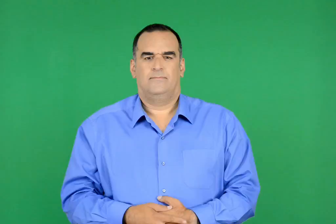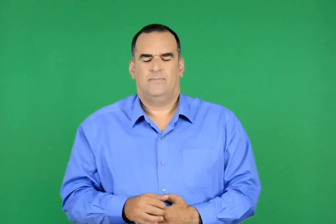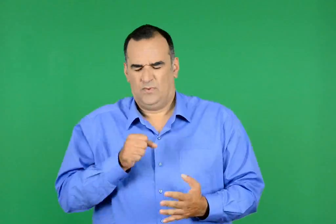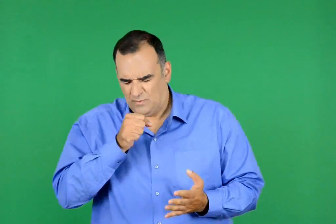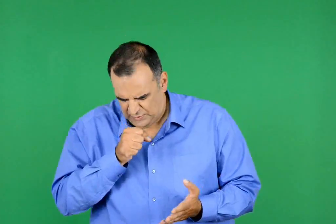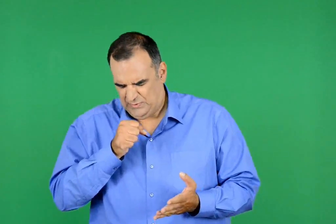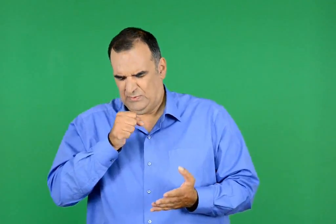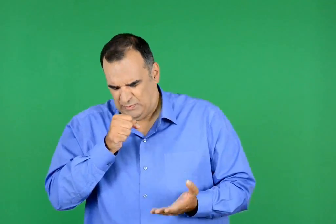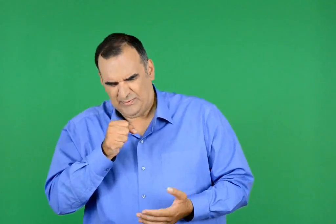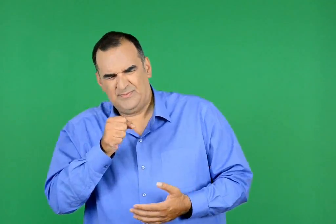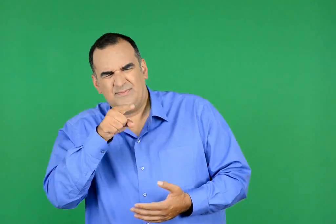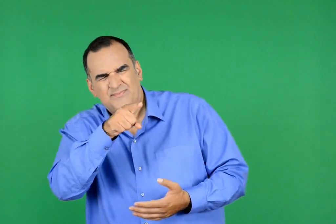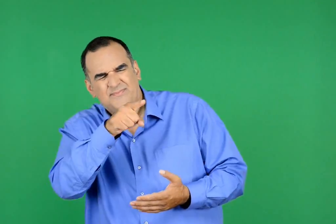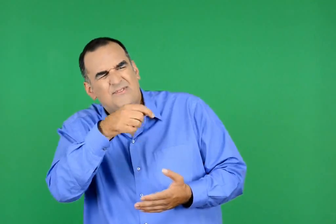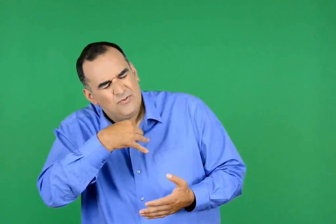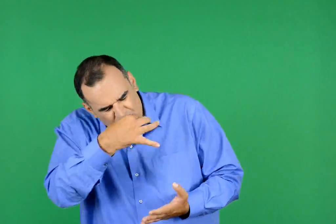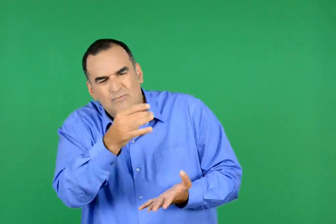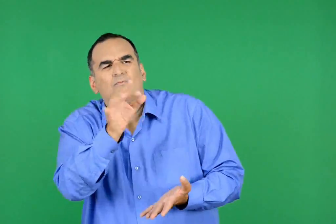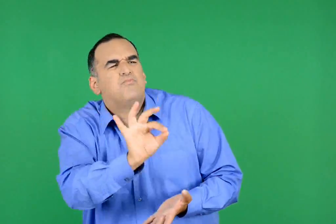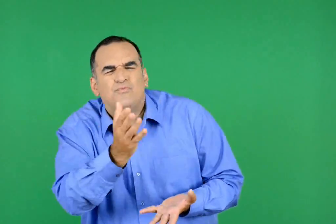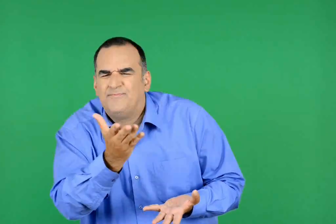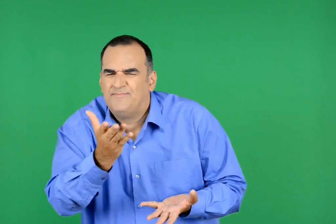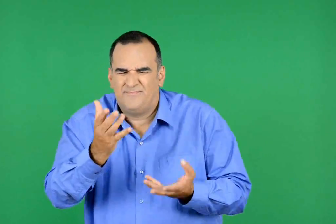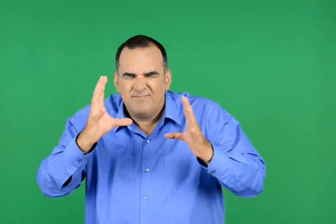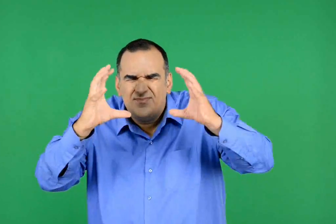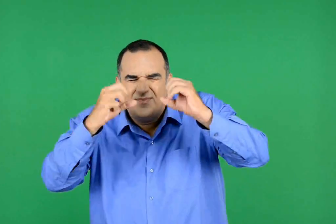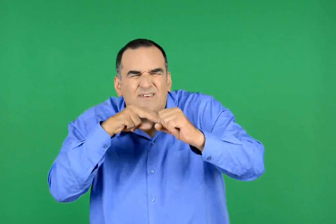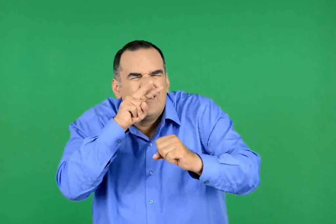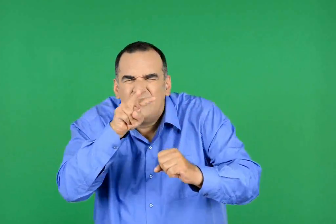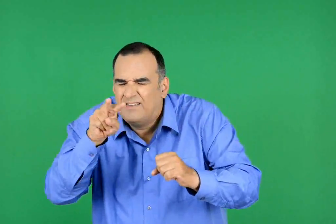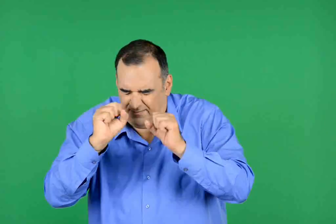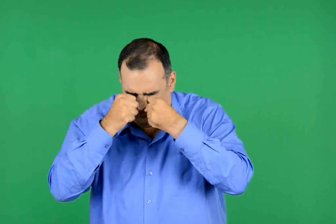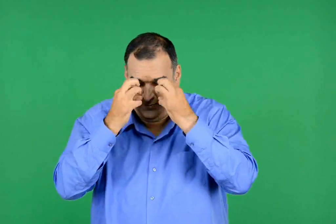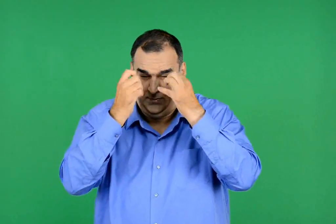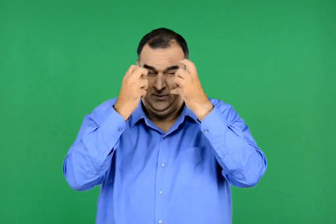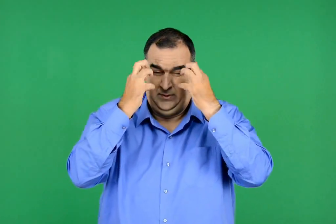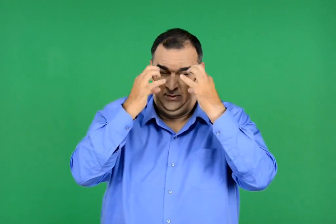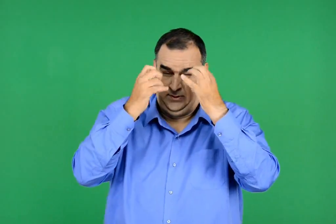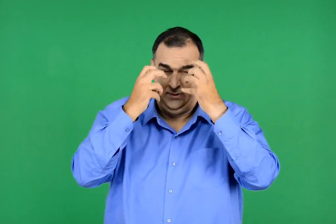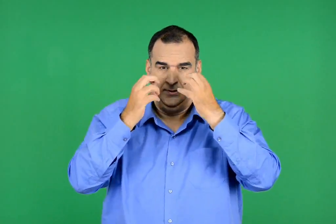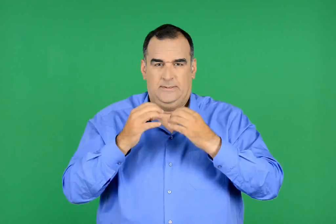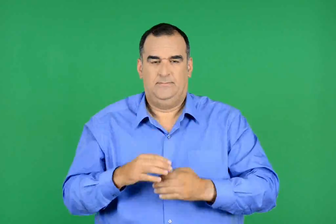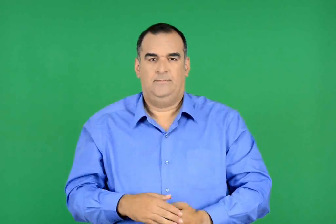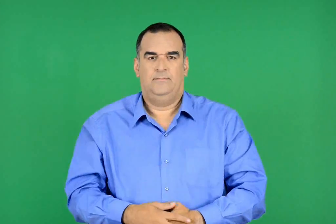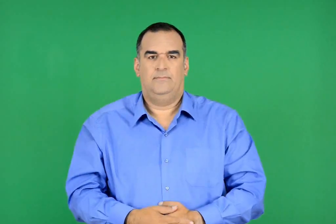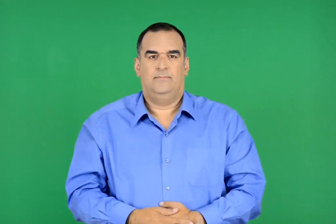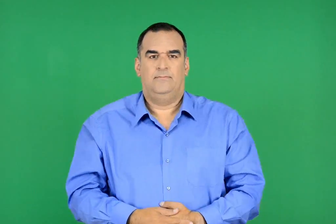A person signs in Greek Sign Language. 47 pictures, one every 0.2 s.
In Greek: πού είσαι λέω ; βήχουν σκοτείνιασε και δε σε βλέπω. τσούζουνε τα µάτια µου
